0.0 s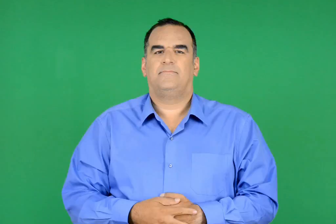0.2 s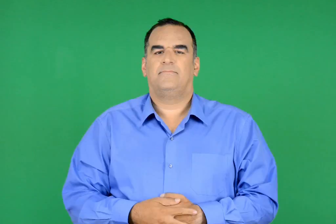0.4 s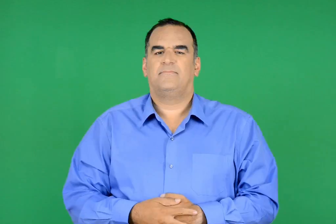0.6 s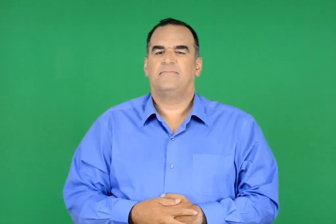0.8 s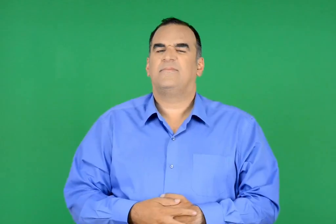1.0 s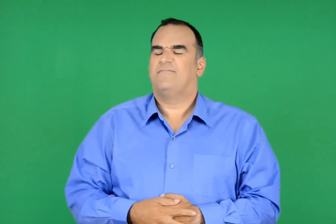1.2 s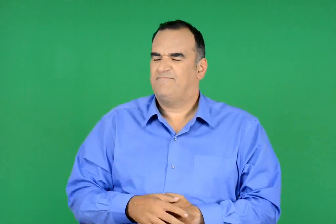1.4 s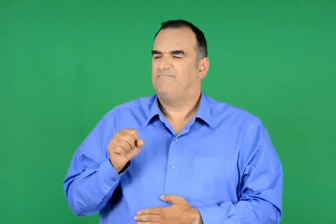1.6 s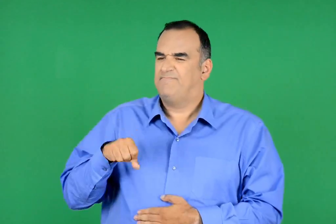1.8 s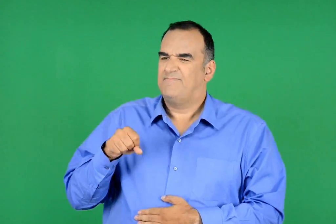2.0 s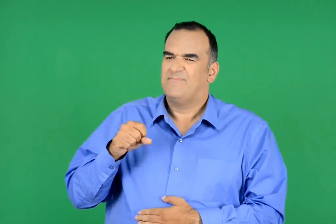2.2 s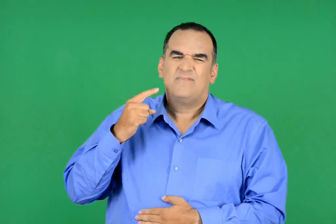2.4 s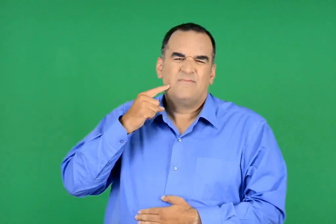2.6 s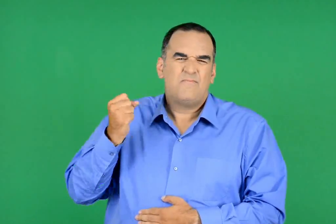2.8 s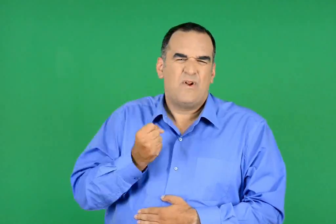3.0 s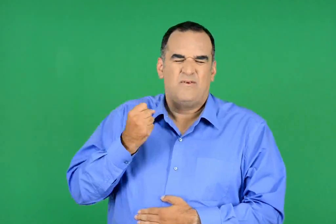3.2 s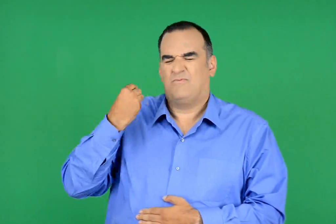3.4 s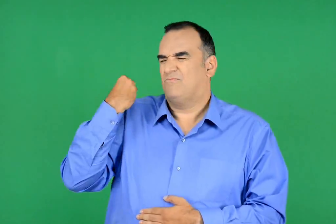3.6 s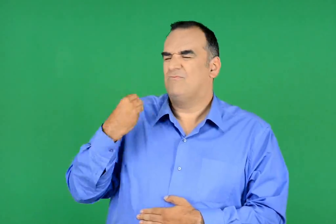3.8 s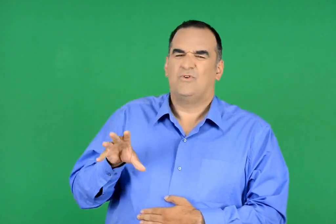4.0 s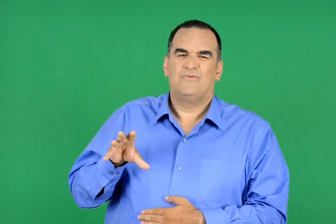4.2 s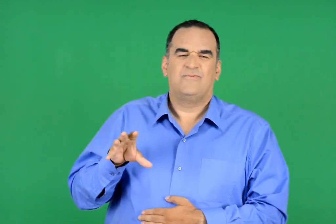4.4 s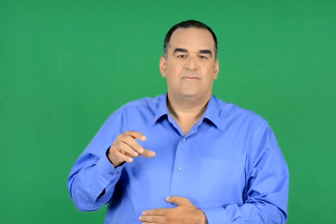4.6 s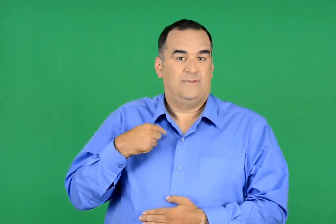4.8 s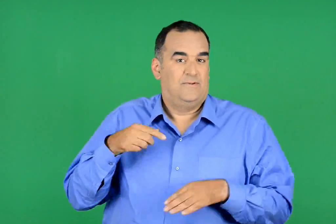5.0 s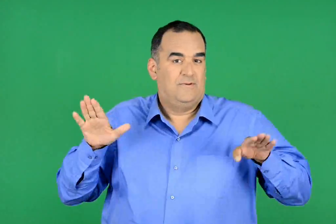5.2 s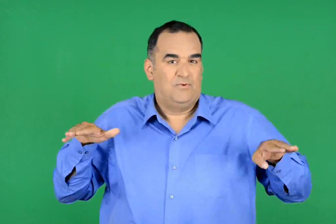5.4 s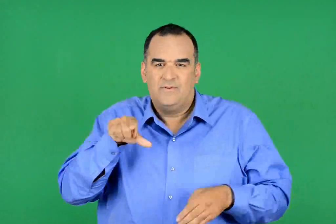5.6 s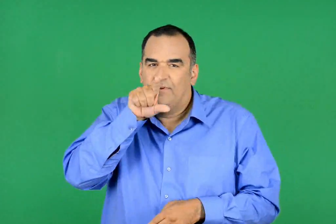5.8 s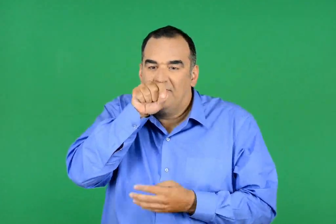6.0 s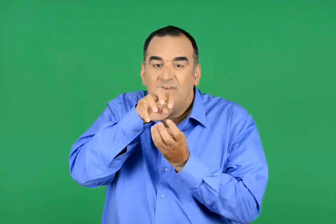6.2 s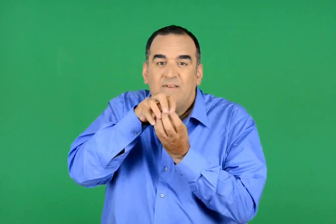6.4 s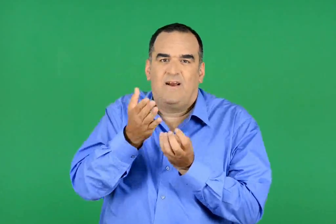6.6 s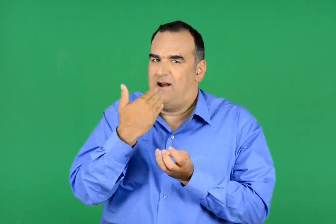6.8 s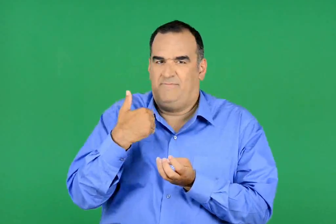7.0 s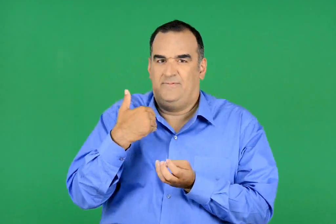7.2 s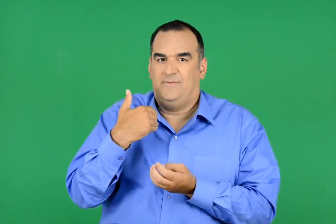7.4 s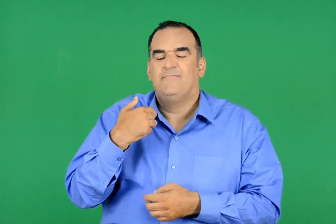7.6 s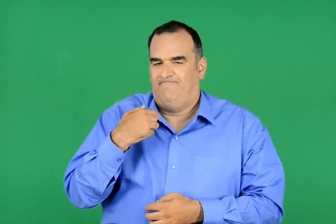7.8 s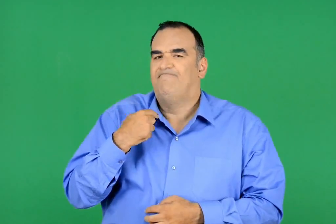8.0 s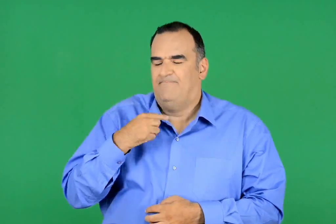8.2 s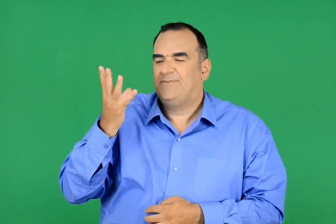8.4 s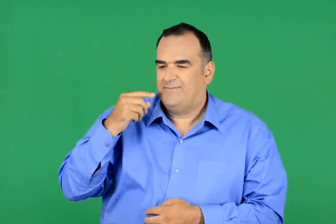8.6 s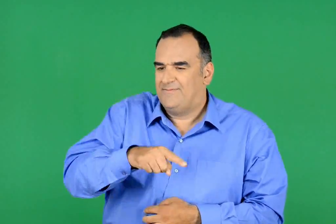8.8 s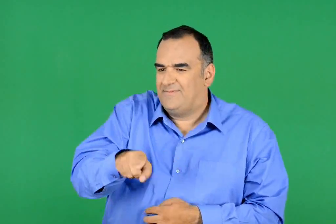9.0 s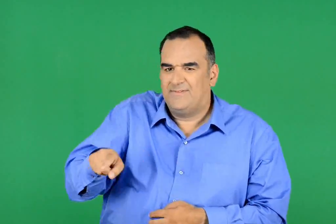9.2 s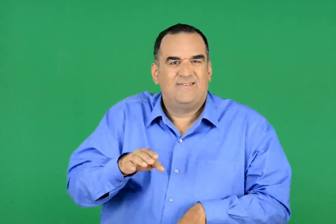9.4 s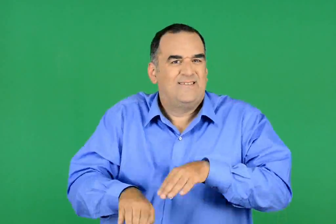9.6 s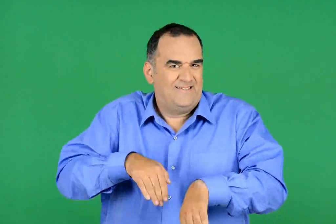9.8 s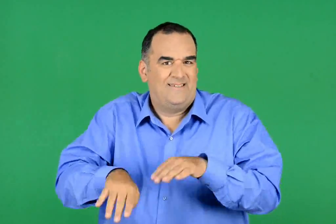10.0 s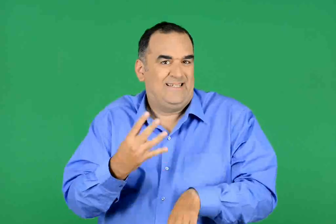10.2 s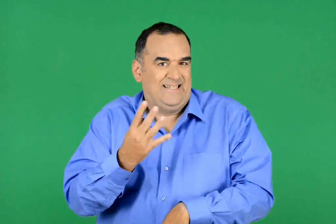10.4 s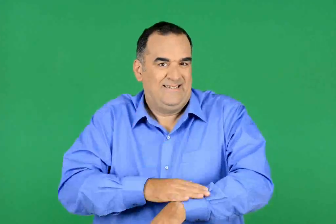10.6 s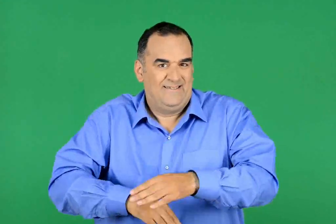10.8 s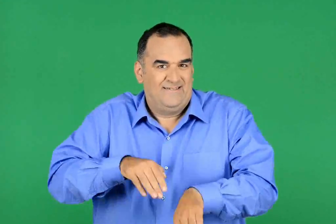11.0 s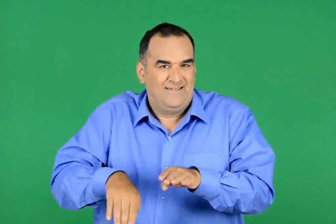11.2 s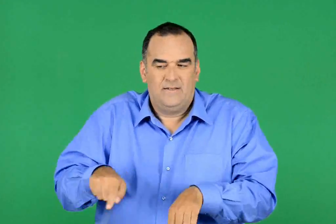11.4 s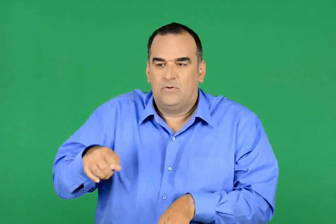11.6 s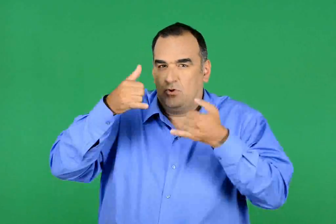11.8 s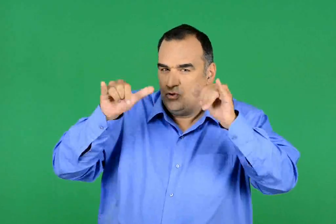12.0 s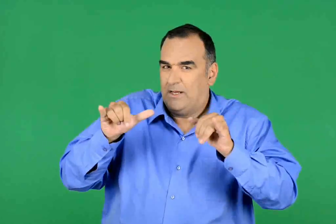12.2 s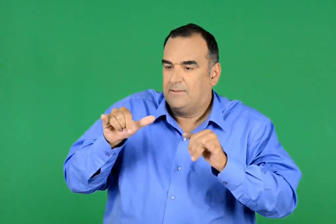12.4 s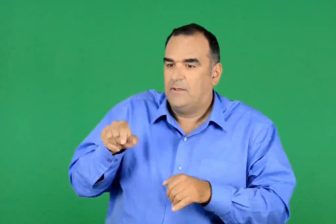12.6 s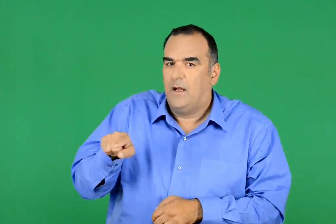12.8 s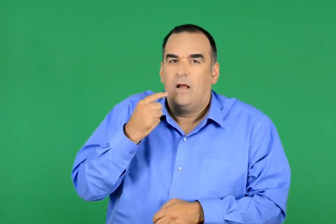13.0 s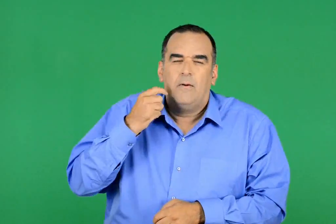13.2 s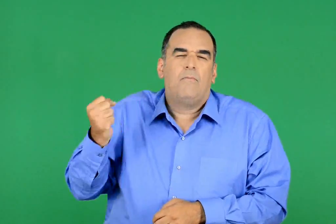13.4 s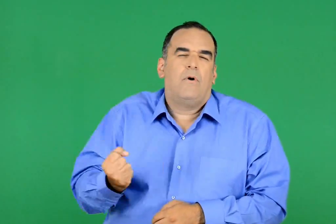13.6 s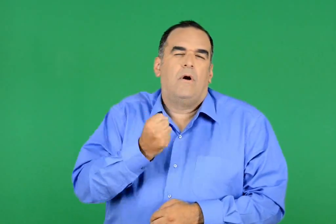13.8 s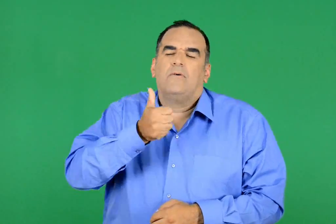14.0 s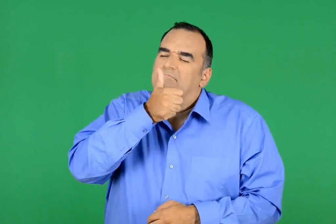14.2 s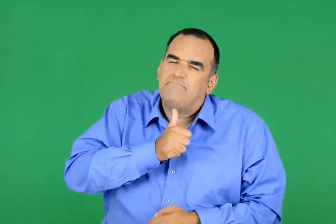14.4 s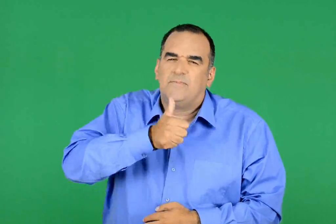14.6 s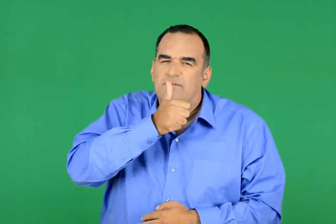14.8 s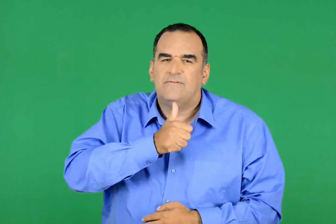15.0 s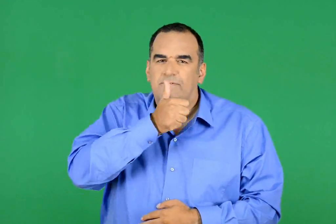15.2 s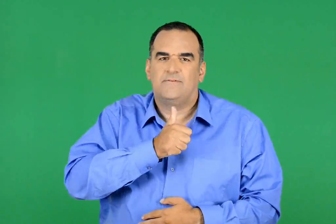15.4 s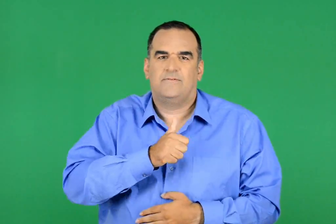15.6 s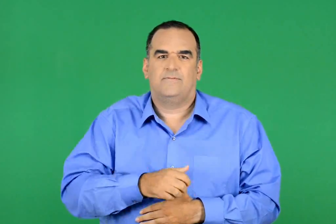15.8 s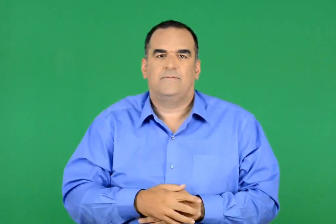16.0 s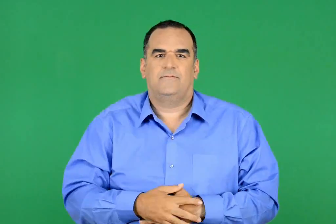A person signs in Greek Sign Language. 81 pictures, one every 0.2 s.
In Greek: α , είναι φοβερό πράγμα ο πονόδοντος εμείς τα πουλιά δεν έχουμε δόντια και δεν ξέρουμε , µα τα τετράποδα , που έχουν , ακούω πως υποφέρουν συχνά
